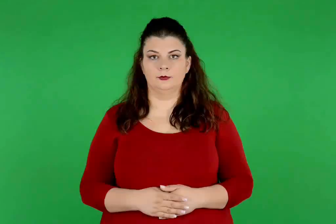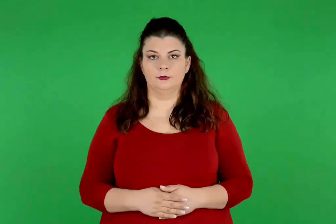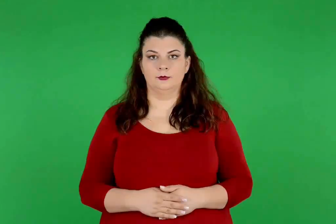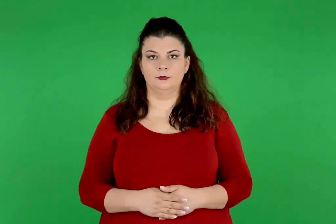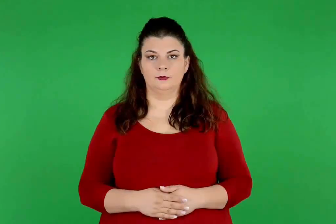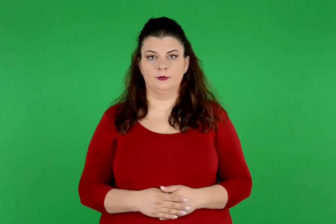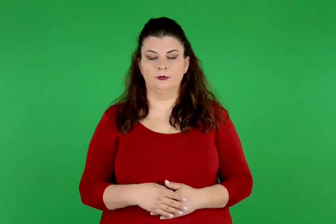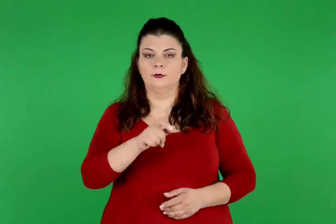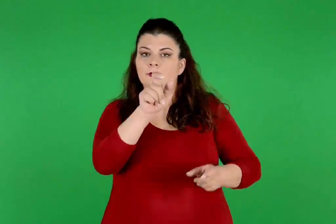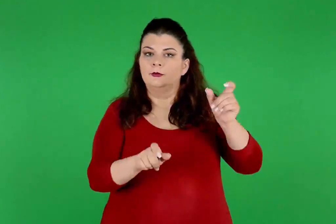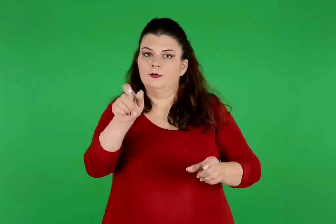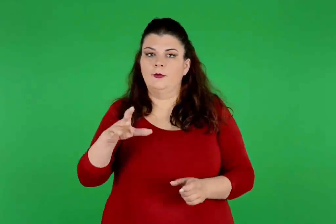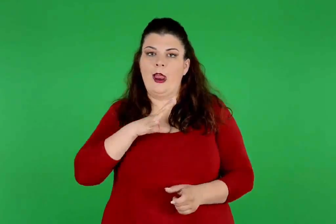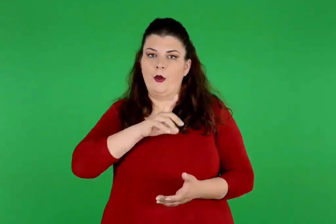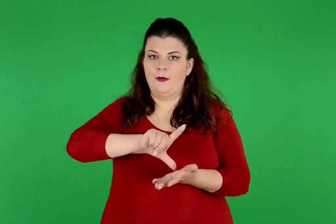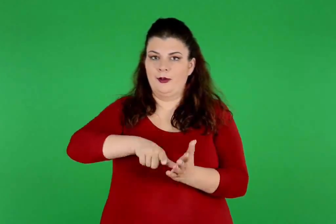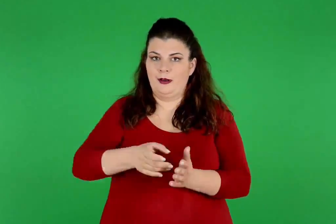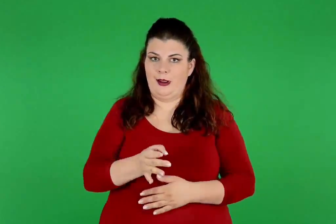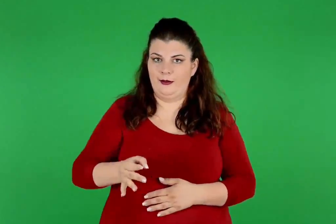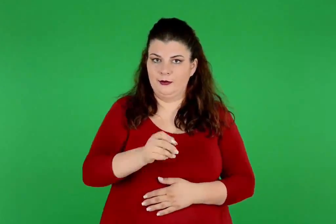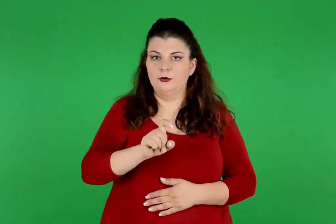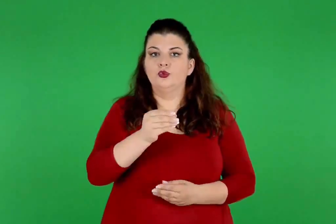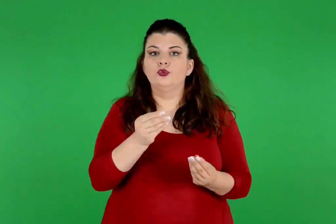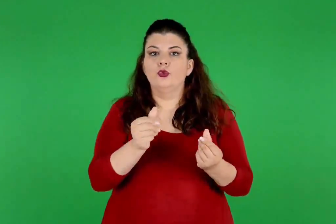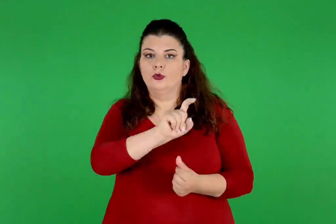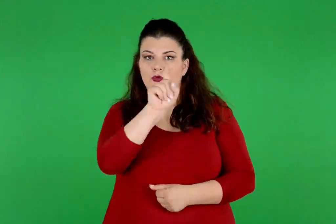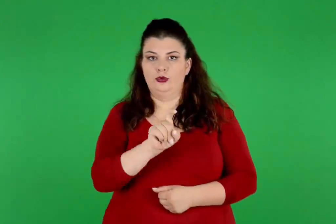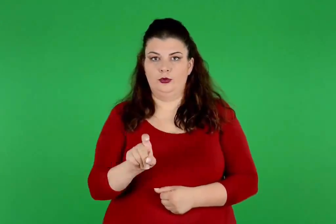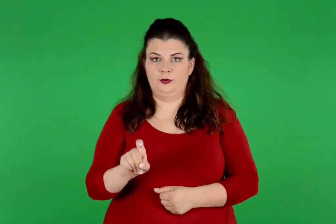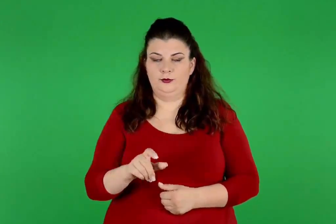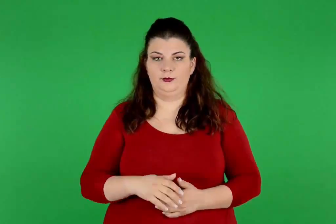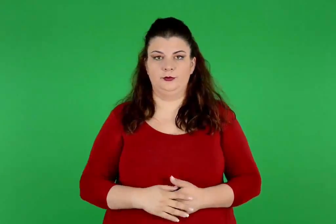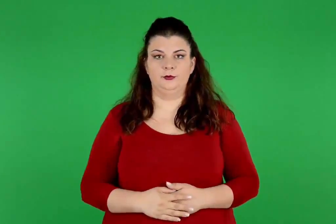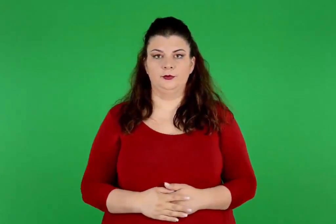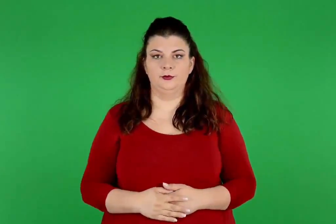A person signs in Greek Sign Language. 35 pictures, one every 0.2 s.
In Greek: η ζωή των κυκλαδιτών
